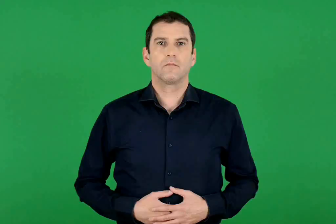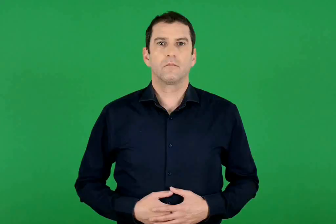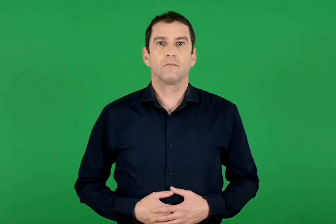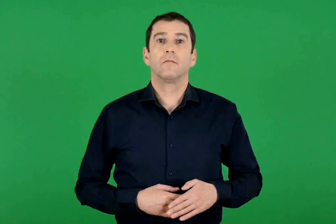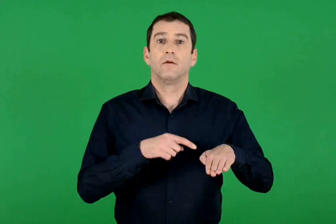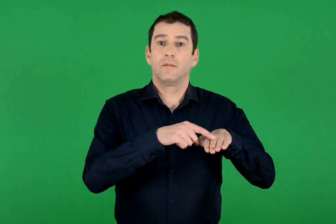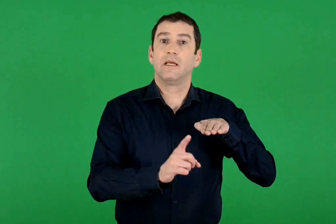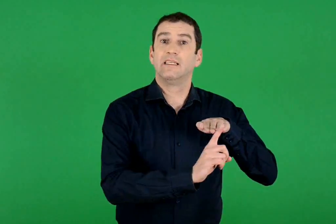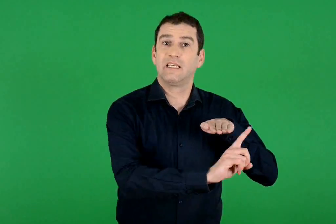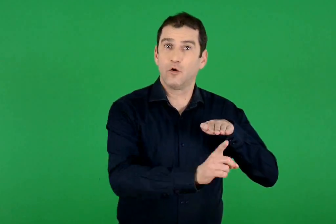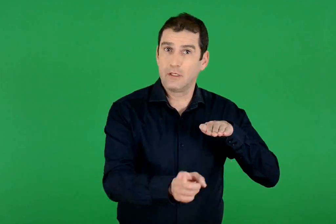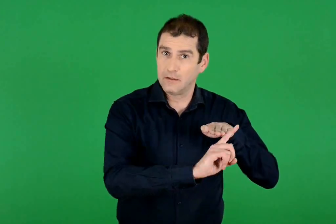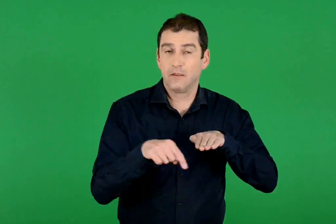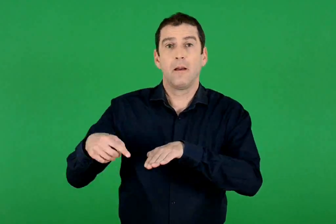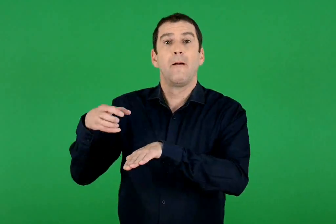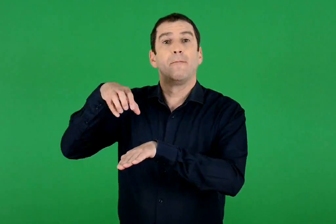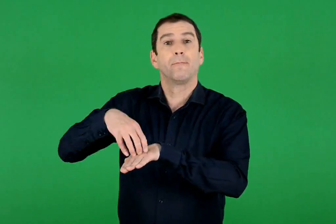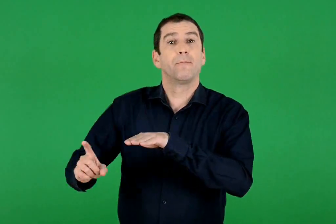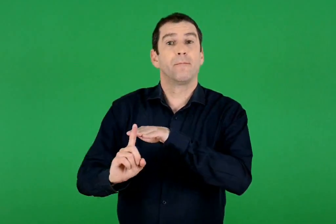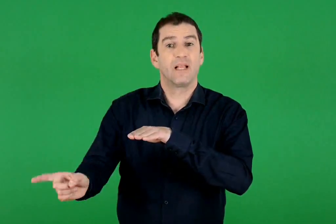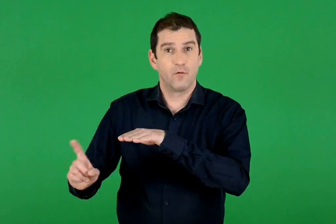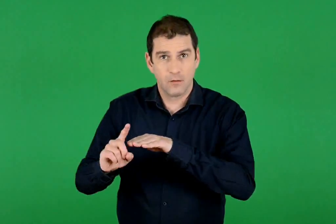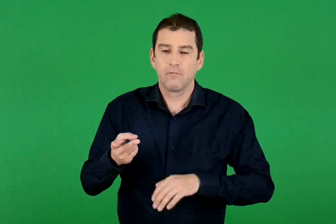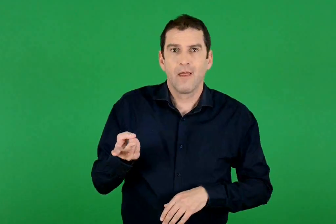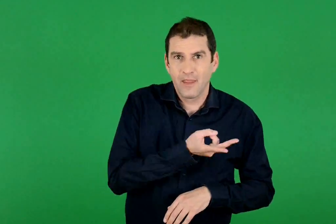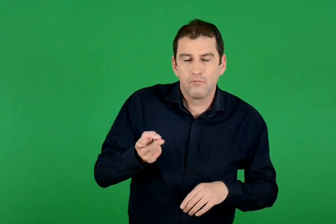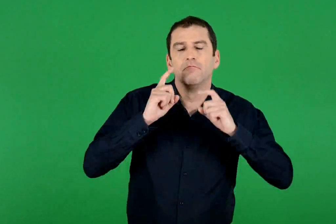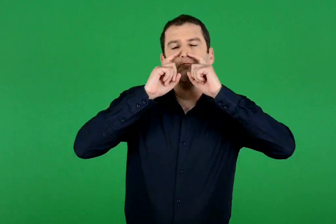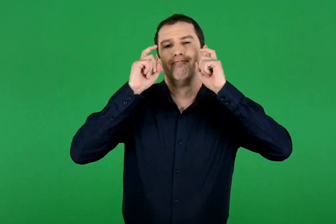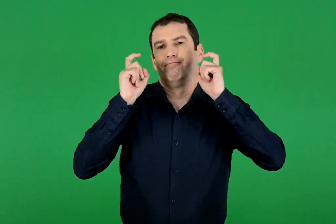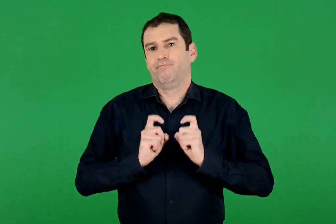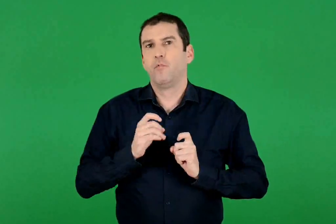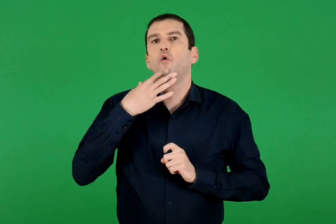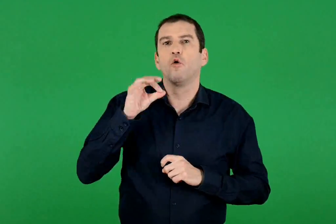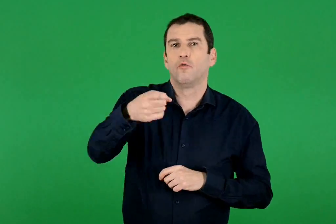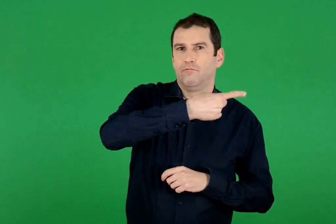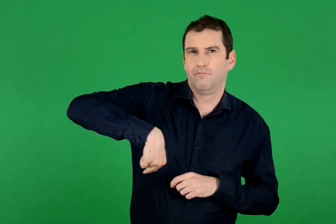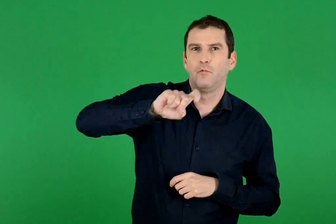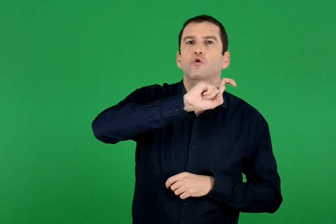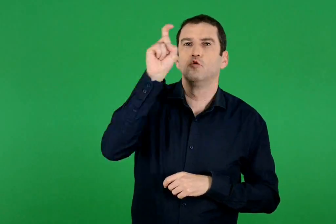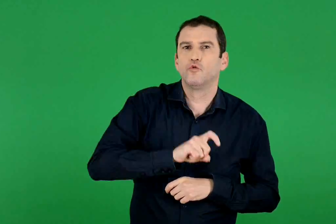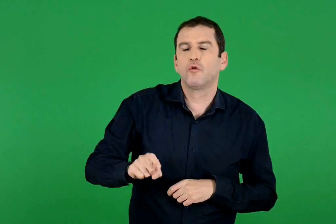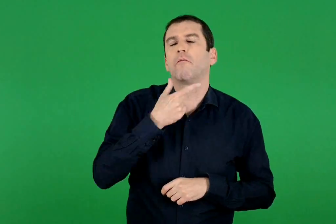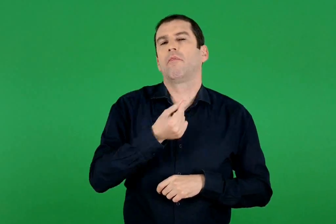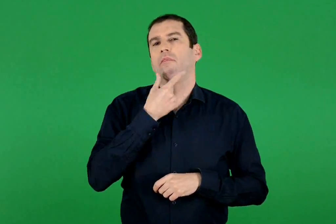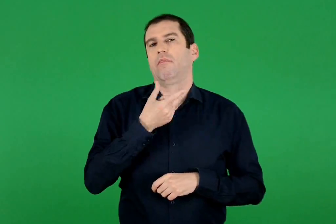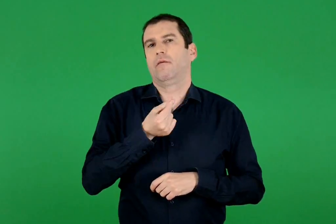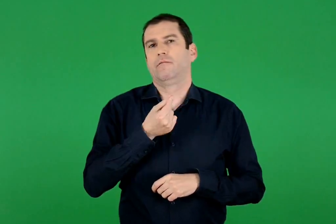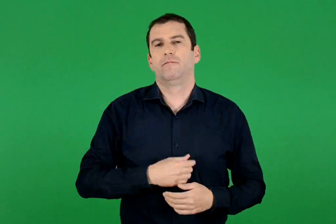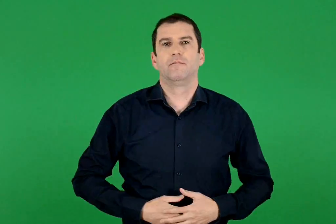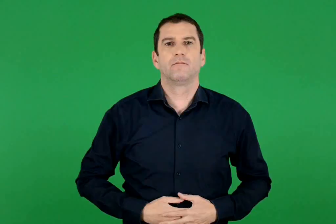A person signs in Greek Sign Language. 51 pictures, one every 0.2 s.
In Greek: τα μέσα συγκοινωνίας και μεταφοράς είναι απαραίτητα , γιατί κάνουν τη ζωή μας πιο εύκολη
